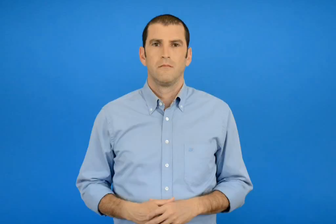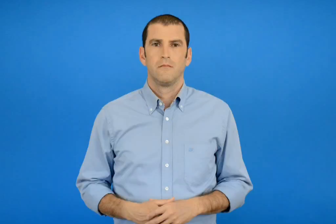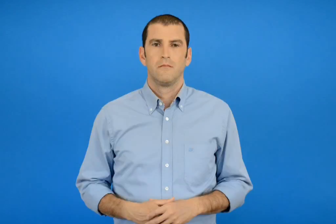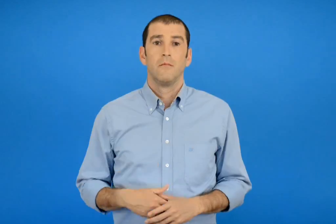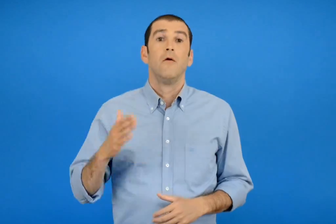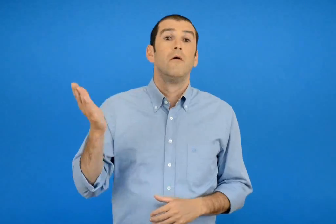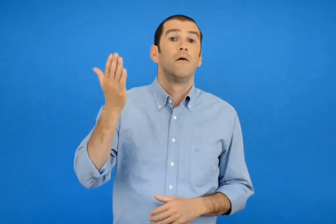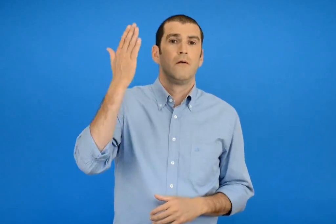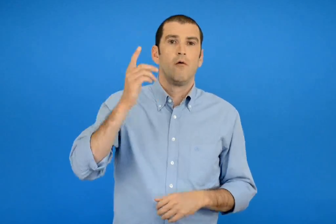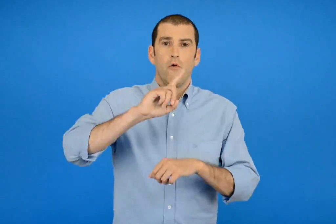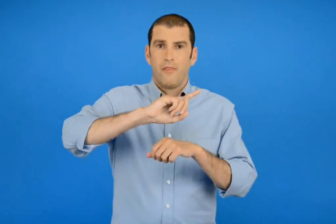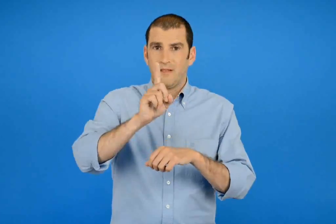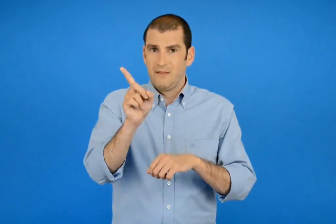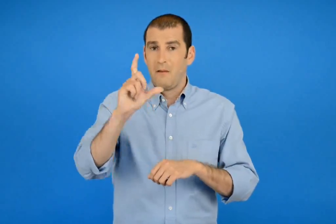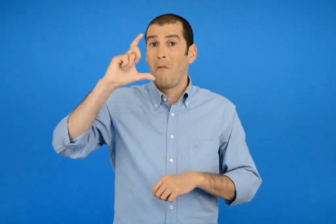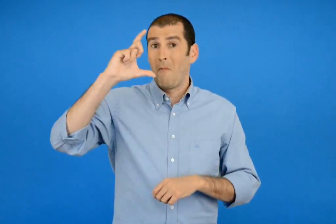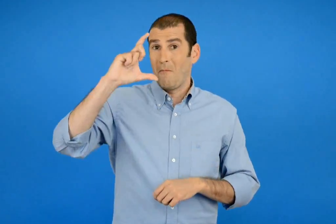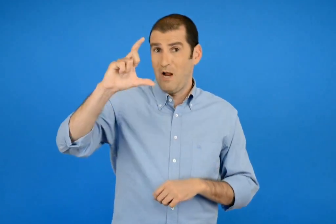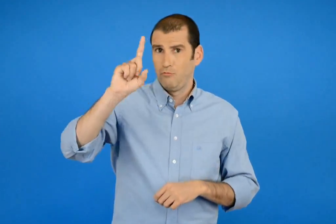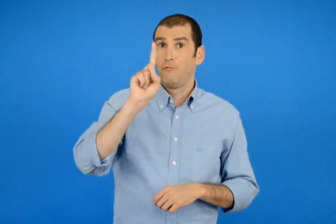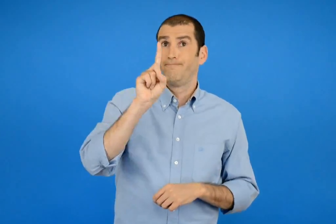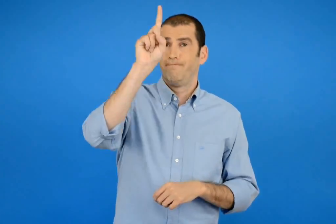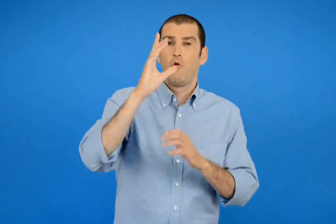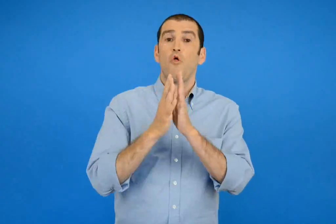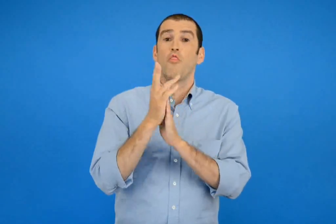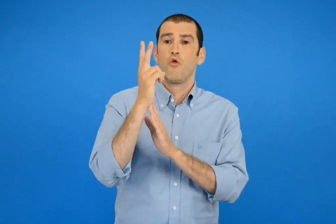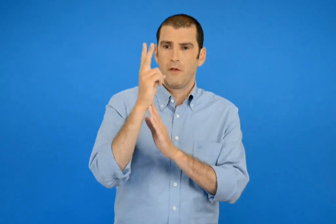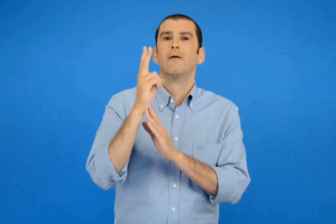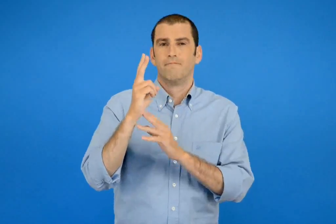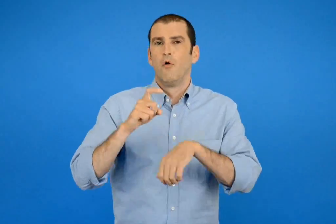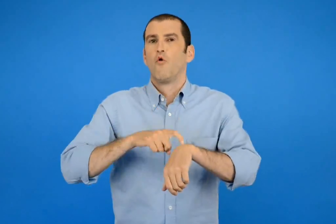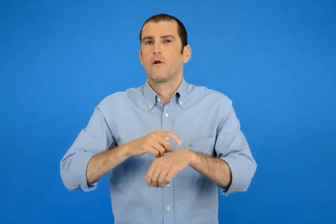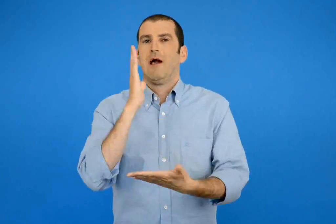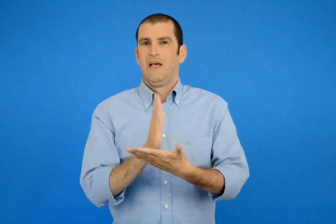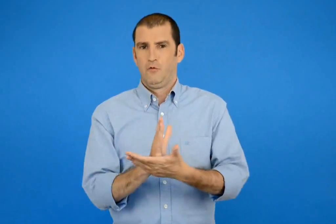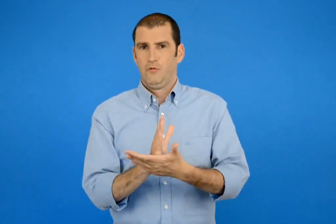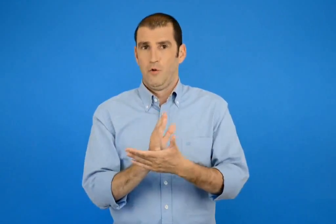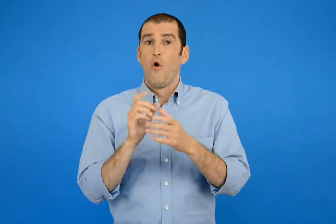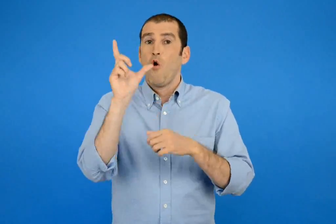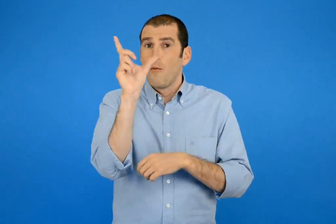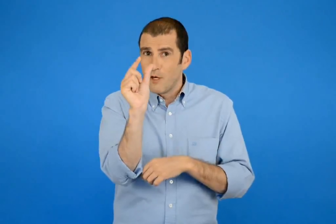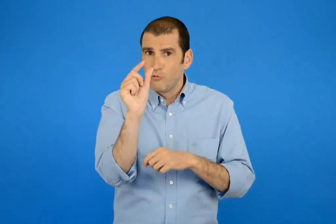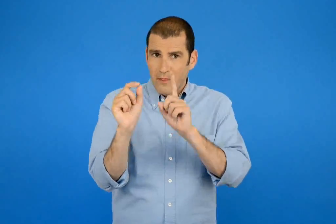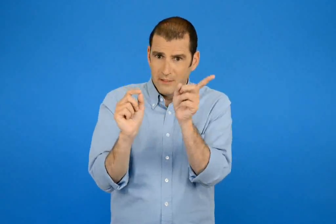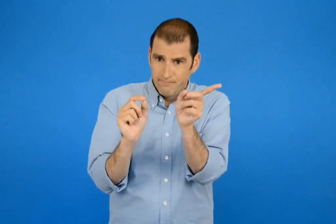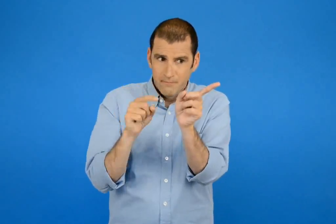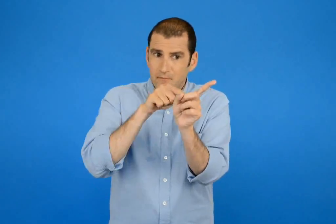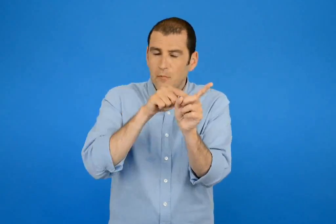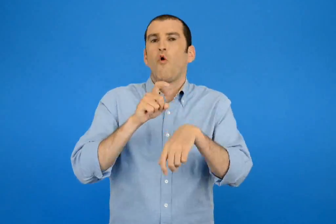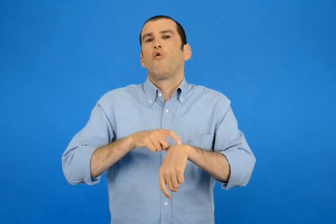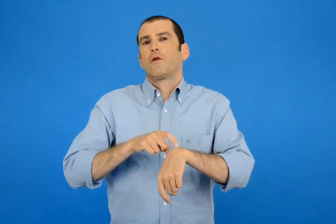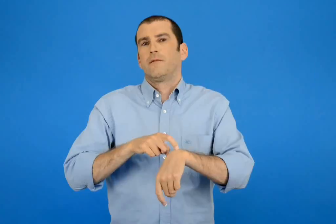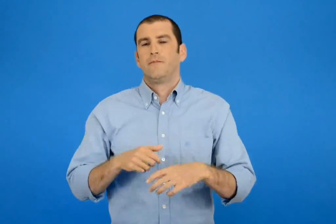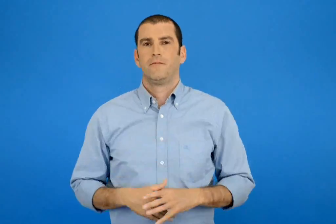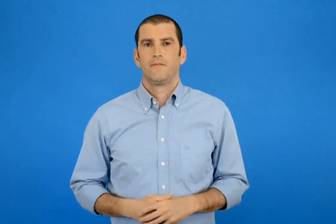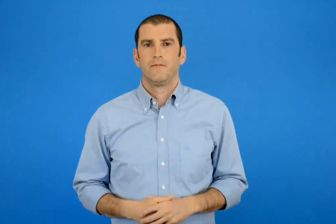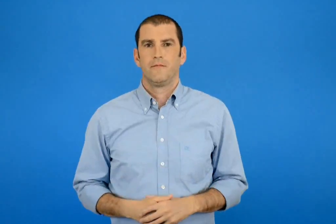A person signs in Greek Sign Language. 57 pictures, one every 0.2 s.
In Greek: όταν ο μεγάλος δείκτης δείχνει το 12 τότε η ωρά είναι ακριβώς ο μικρός δείκτης δείχνει την ωρά
